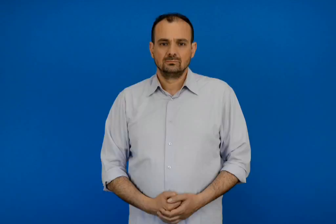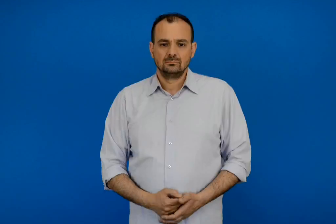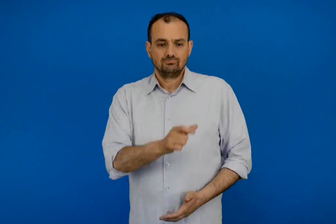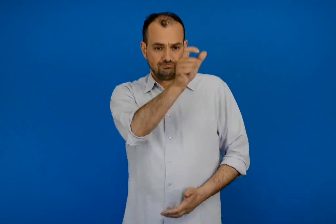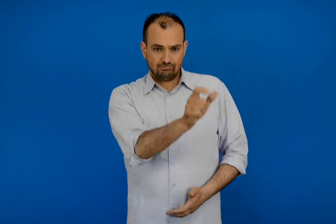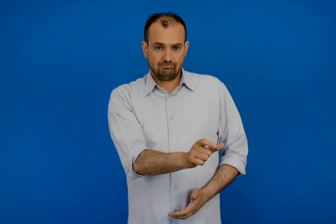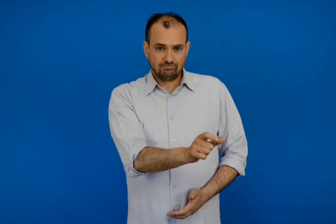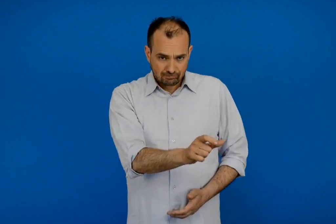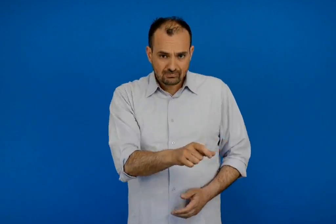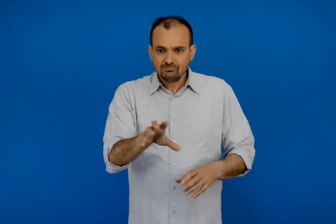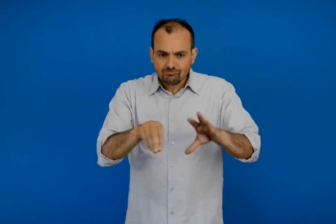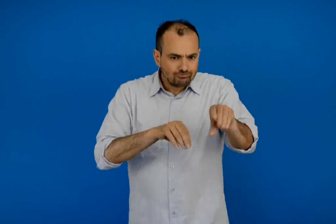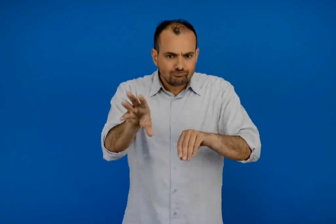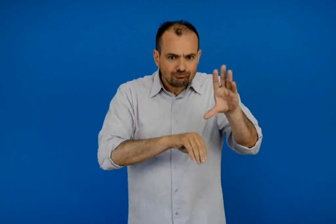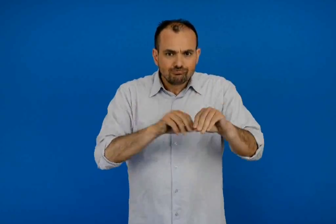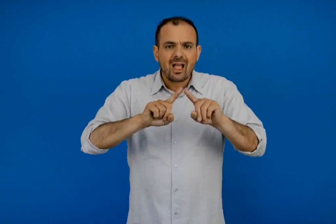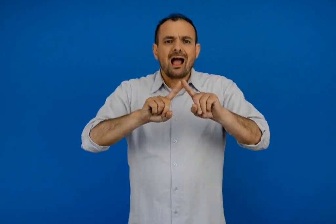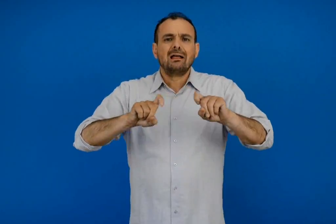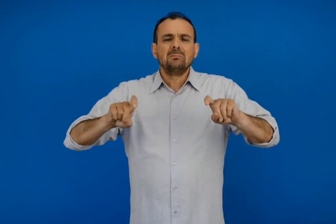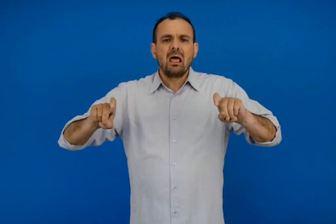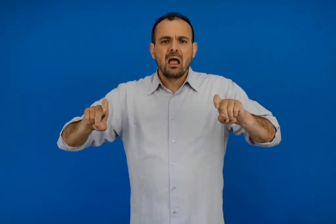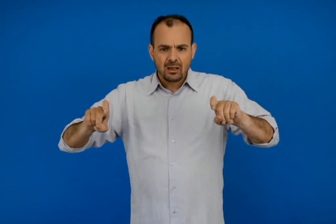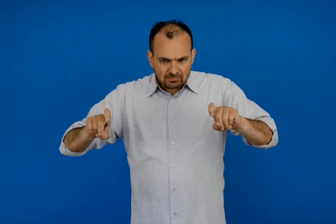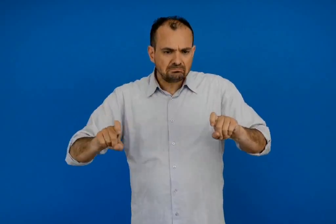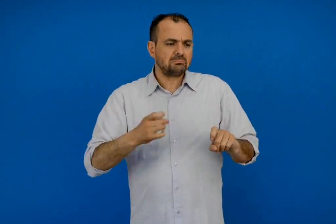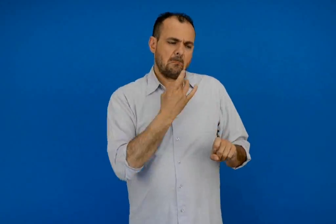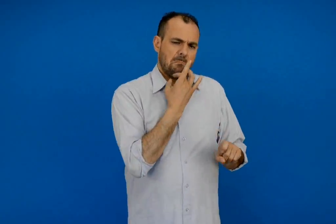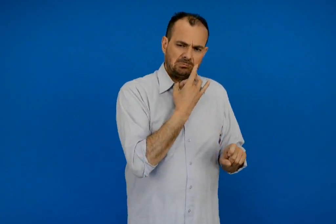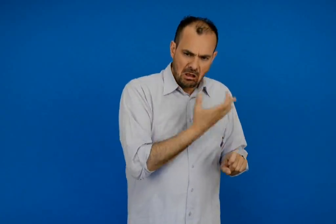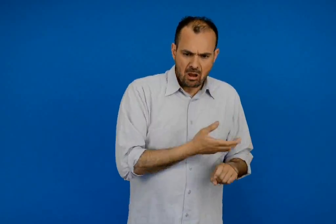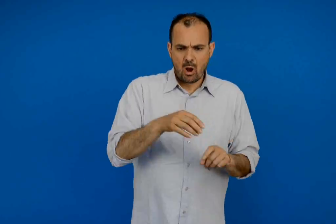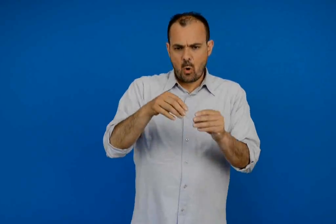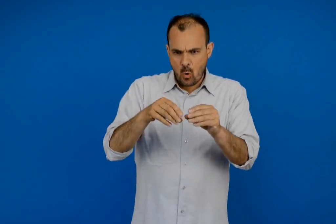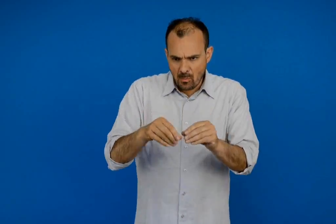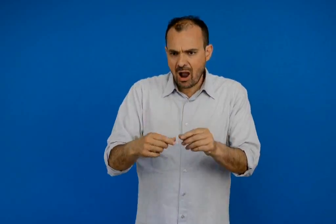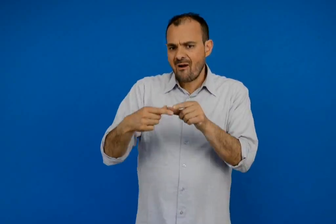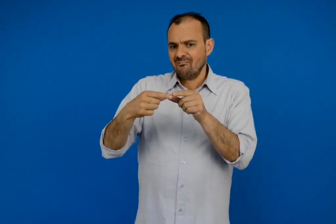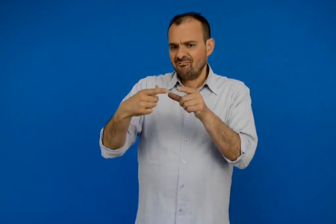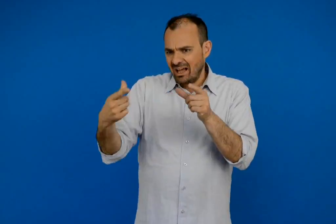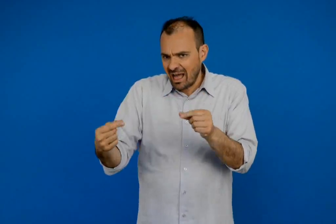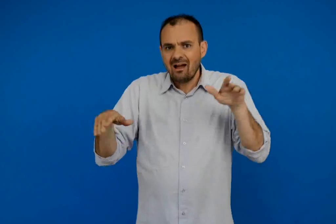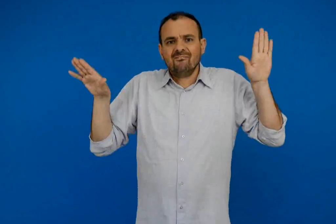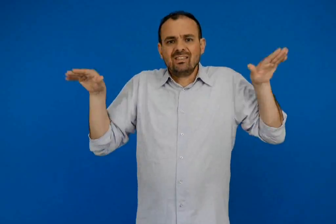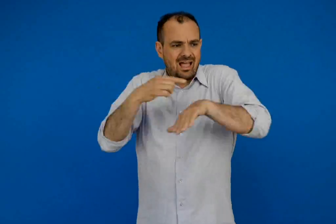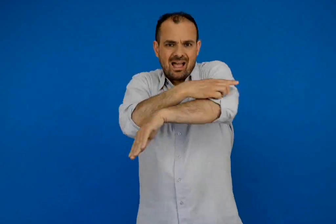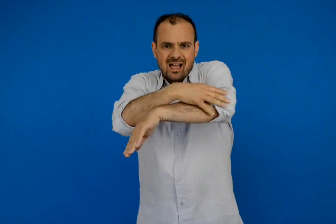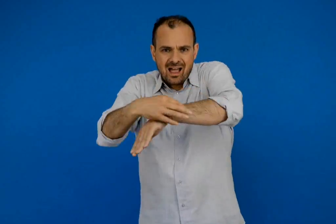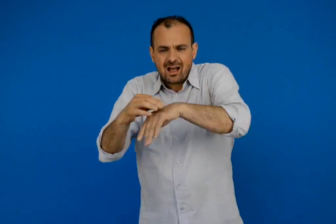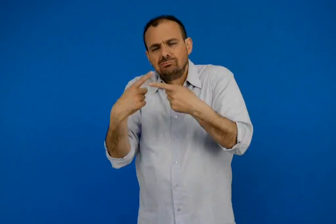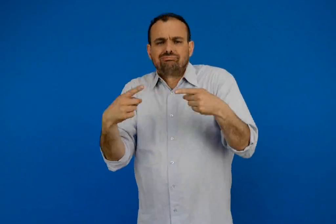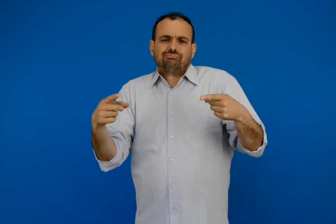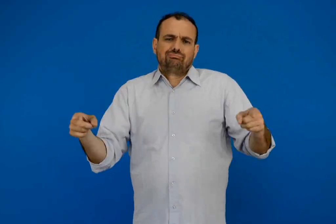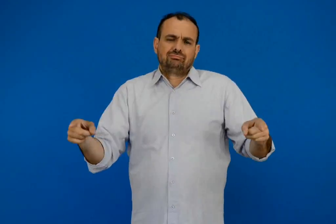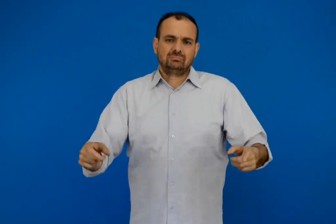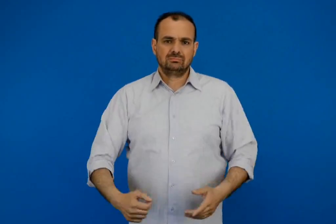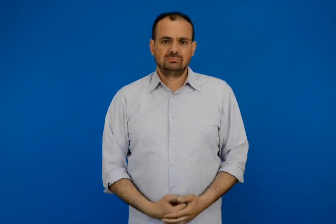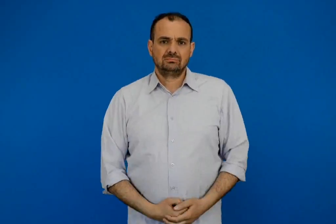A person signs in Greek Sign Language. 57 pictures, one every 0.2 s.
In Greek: να μαζέψει χαρακτηριστικά αντικείμενα πέτρες χώμα φύλλα φτερά κάτι λεπτό
